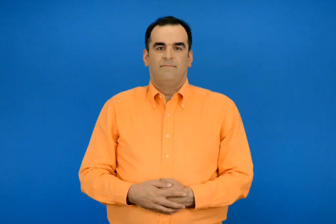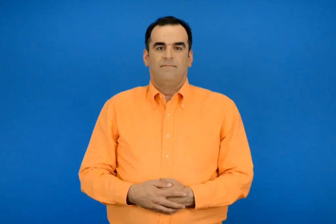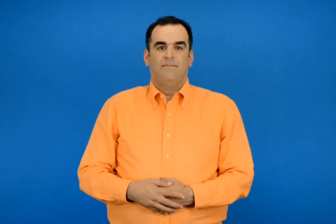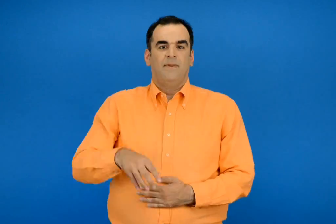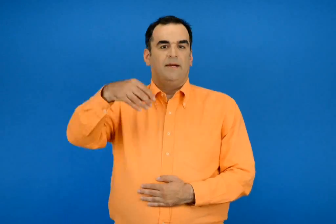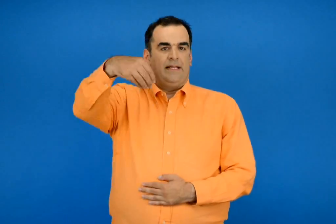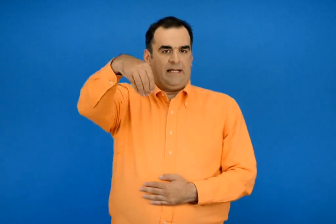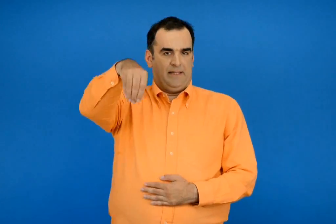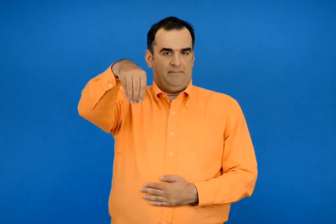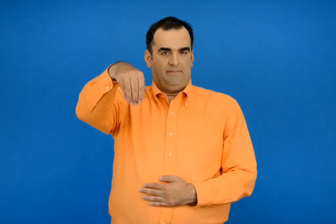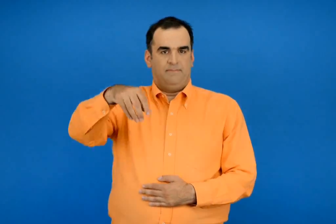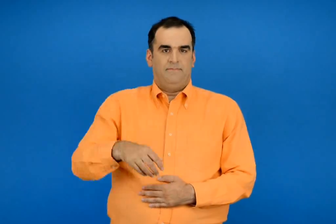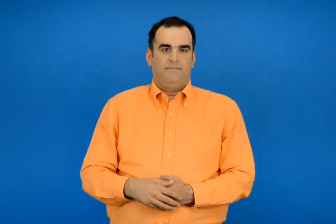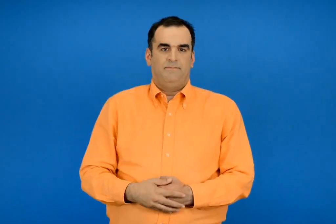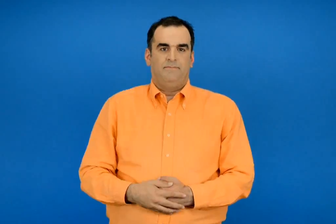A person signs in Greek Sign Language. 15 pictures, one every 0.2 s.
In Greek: τρίτη
